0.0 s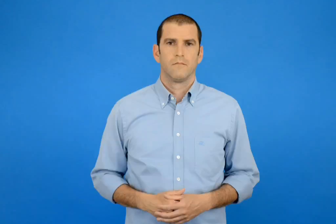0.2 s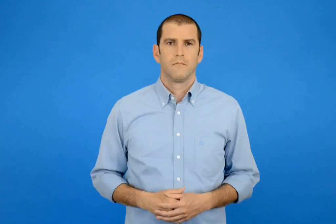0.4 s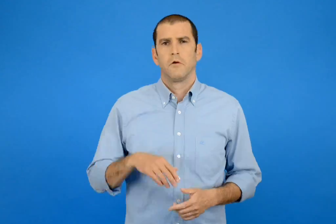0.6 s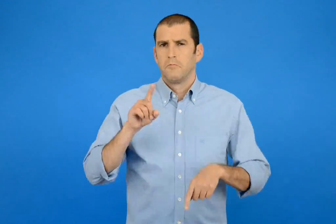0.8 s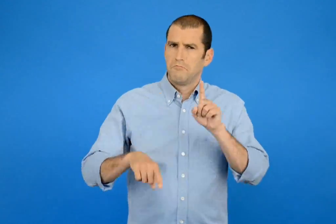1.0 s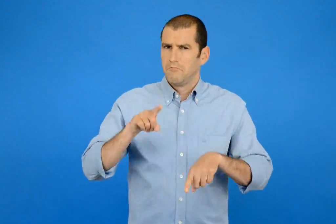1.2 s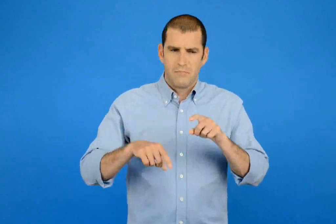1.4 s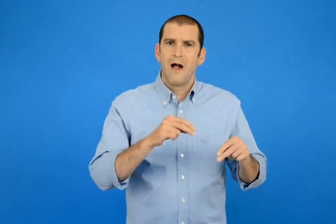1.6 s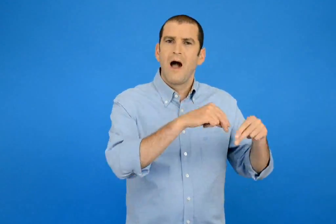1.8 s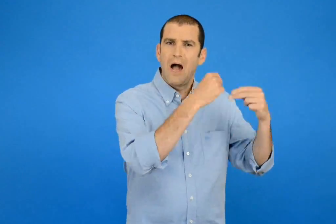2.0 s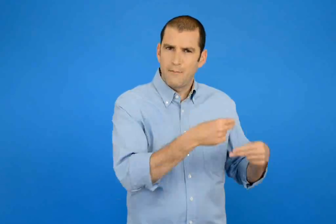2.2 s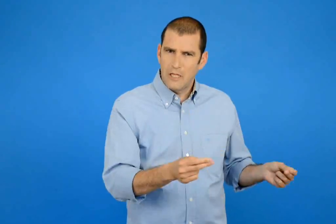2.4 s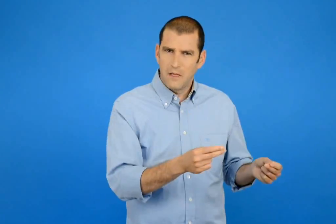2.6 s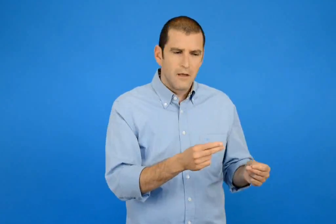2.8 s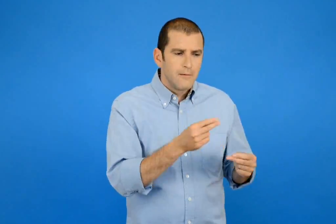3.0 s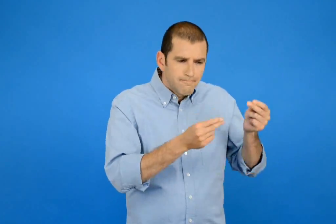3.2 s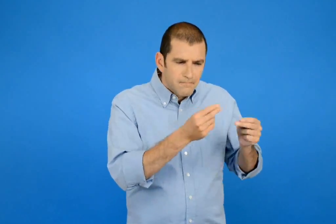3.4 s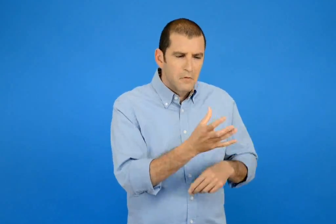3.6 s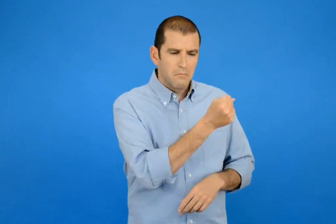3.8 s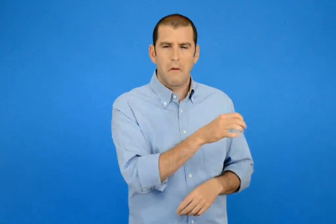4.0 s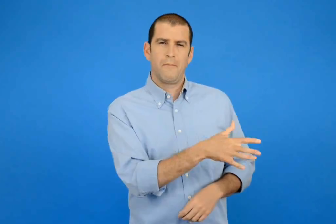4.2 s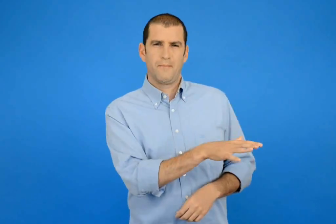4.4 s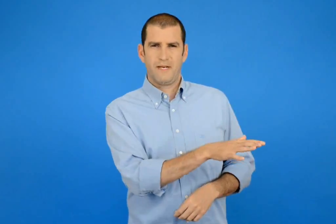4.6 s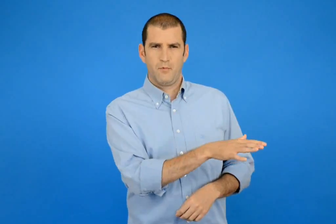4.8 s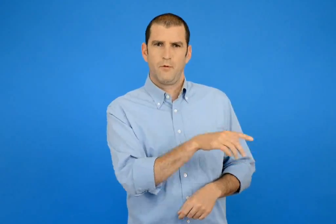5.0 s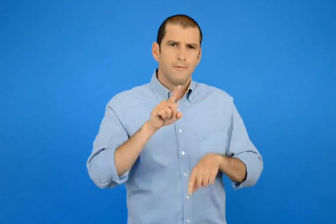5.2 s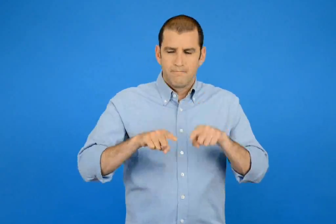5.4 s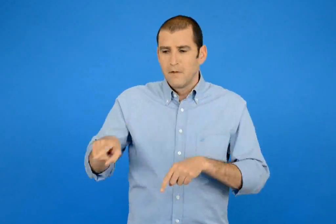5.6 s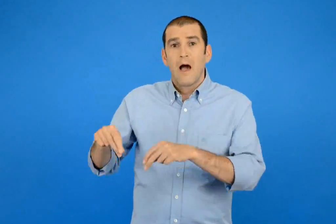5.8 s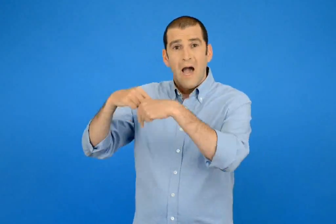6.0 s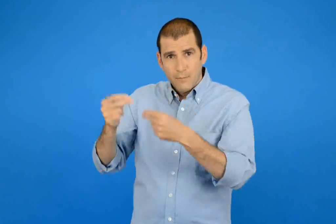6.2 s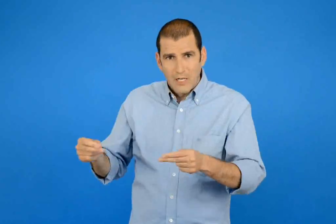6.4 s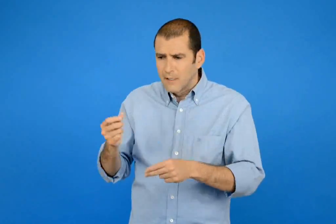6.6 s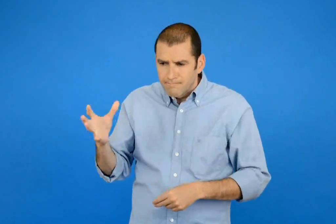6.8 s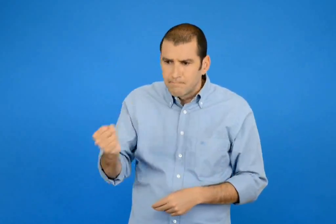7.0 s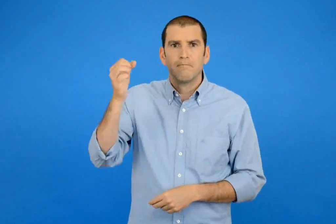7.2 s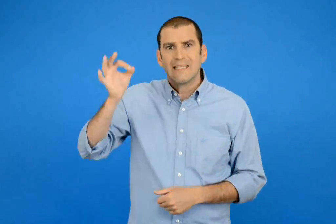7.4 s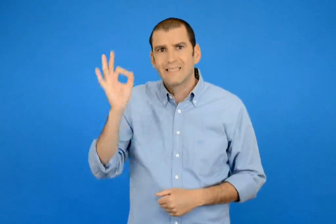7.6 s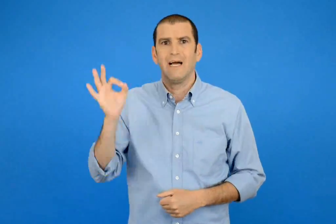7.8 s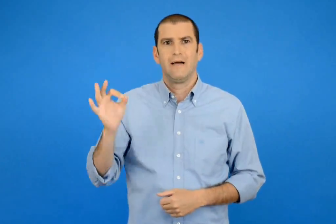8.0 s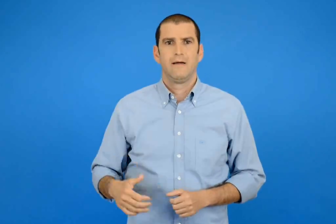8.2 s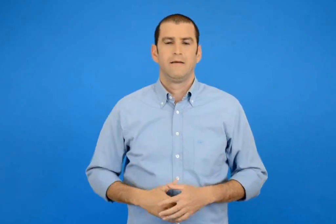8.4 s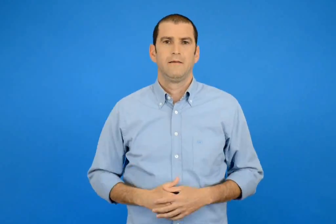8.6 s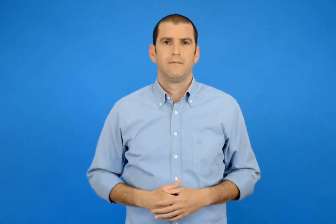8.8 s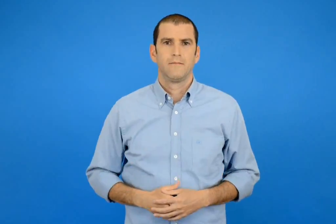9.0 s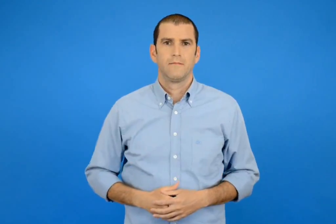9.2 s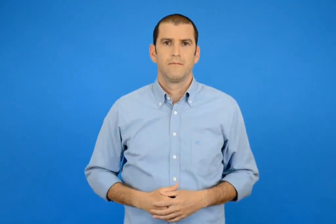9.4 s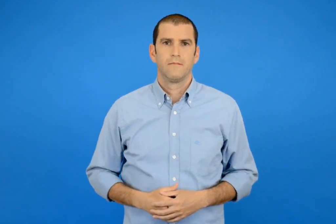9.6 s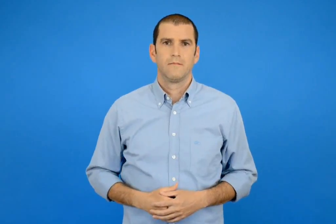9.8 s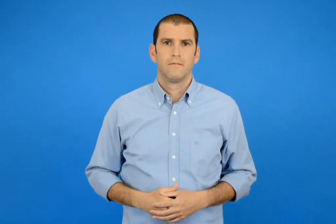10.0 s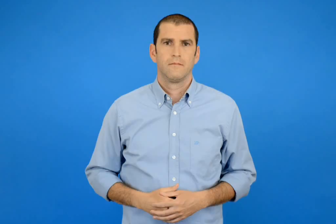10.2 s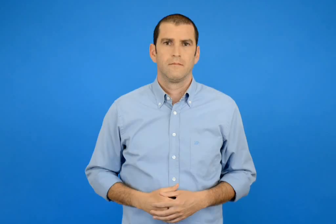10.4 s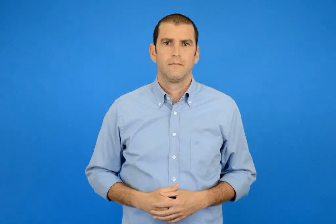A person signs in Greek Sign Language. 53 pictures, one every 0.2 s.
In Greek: άλλες φορές μας ενδιαφέρει να βρούμε ποιό είναι περίπου το αποτέλεσμα και άλλες φορές μας ενδιαφέρει να υπολογίσουμε με ακρίβεια
